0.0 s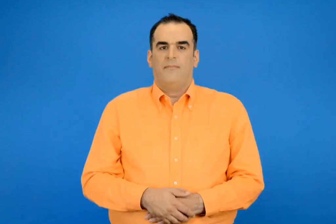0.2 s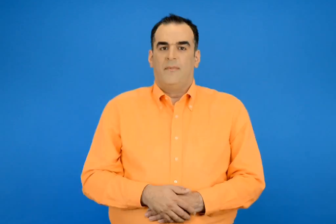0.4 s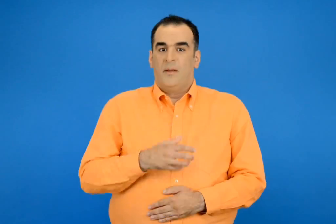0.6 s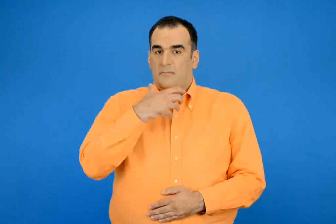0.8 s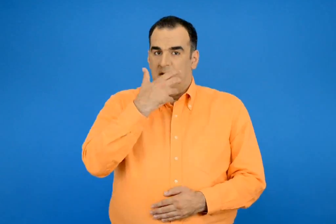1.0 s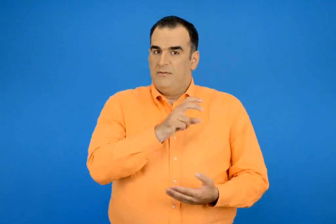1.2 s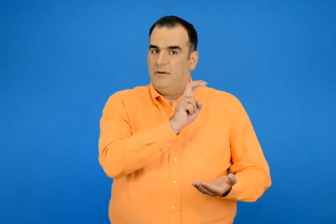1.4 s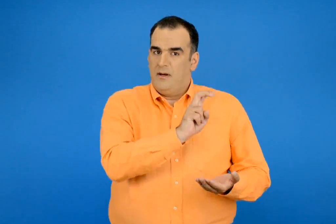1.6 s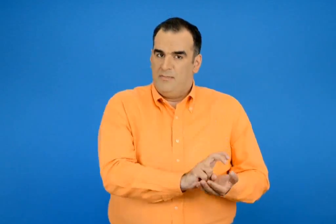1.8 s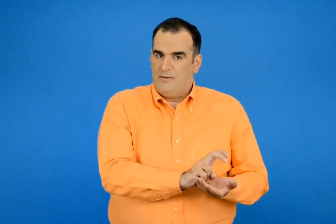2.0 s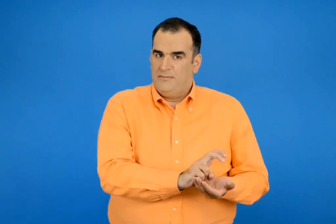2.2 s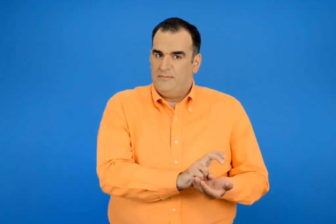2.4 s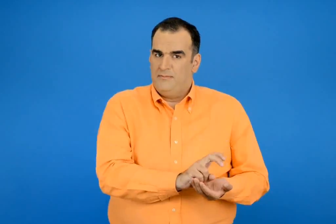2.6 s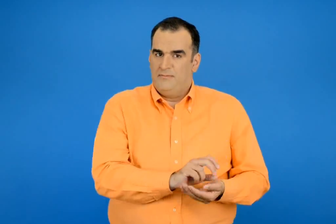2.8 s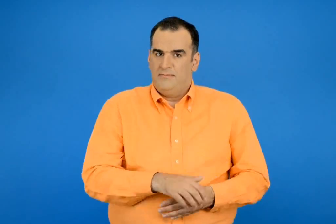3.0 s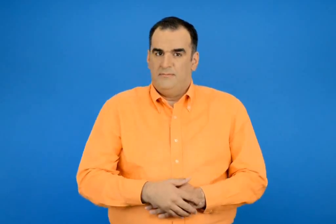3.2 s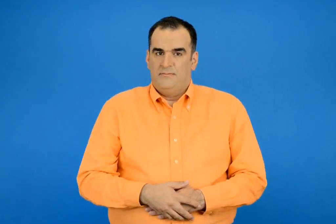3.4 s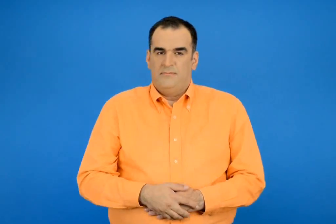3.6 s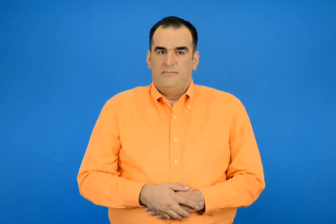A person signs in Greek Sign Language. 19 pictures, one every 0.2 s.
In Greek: μήλα που έμειναν
